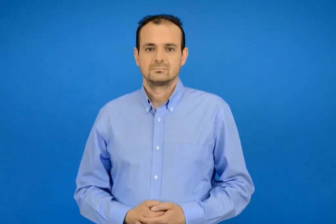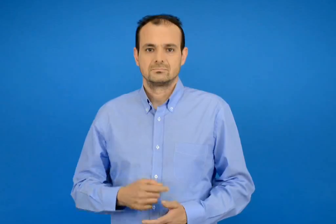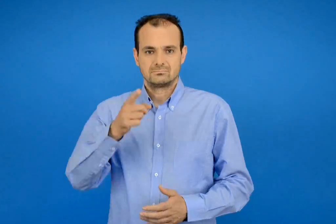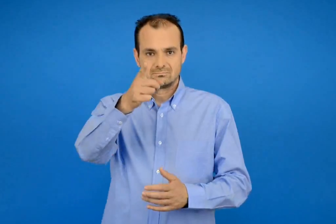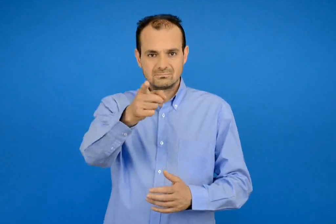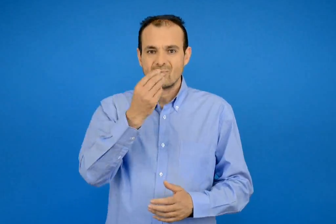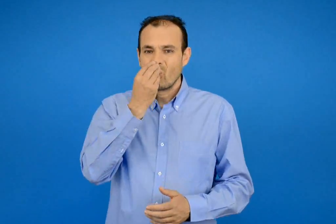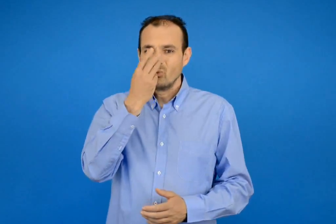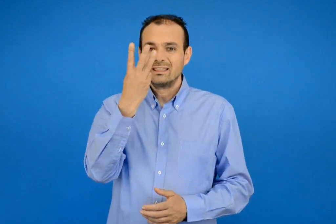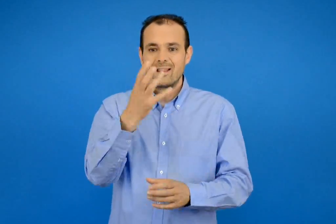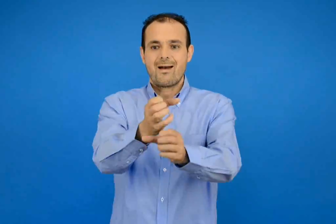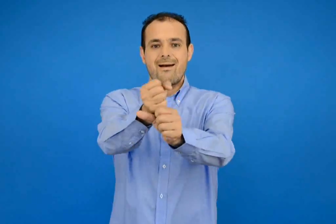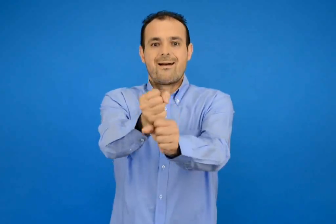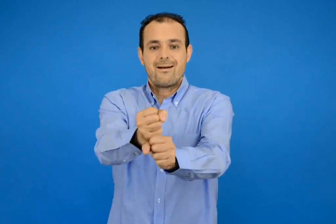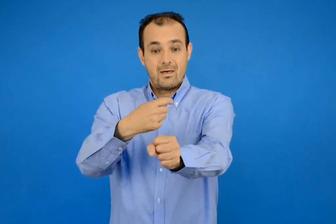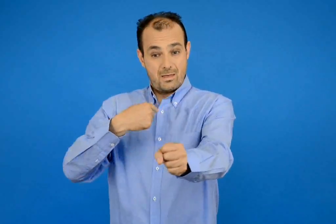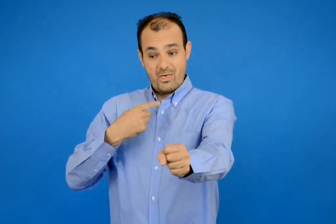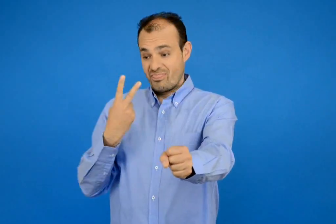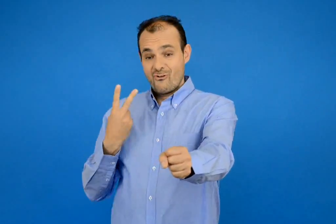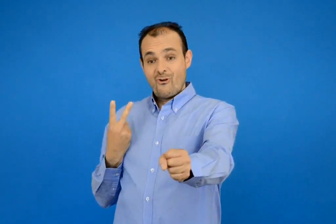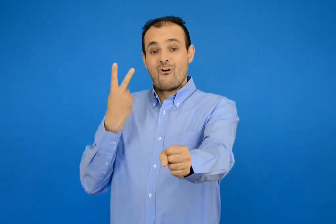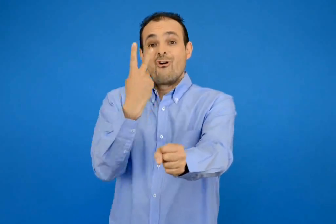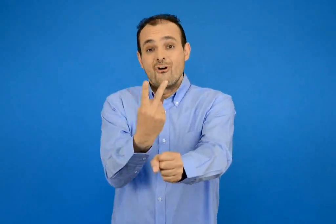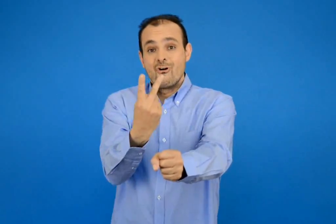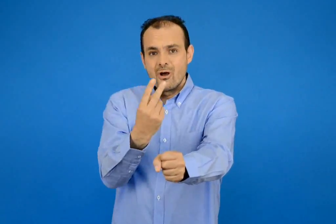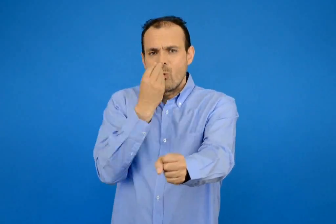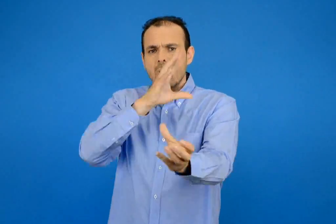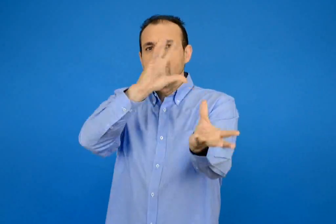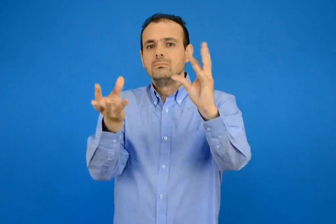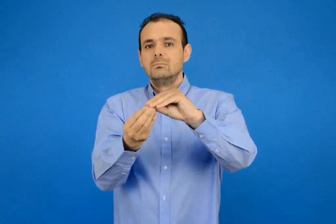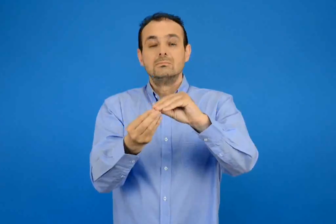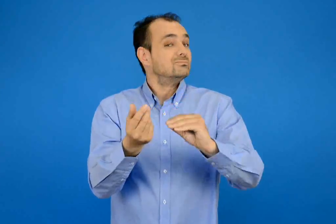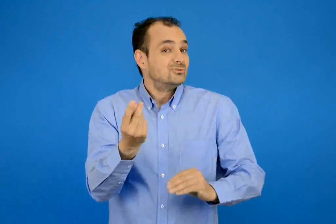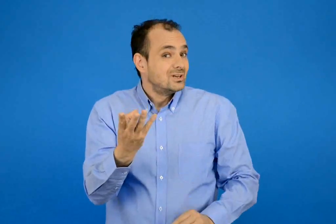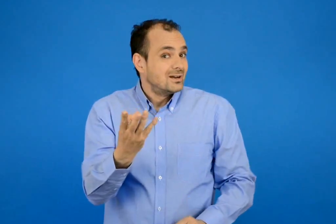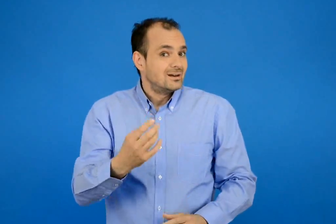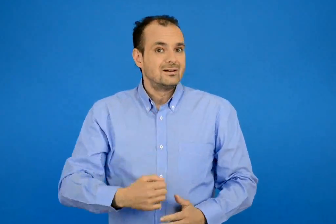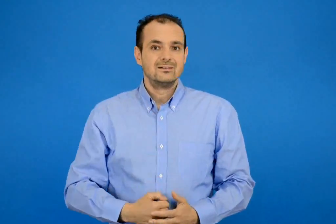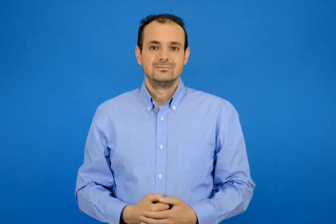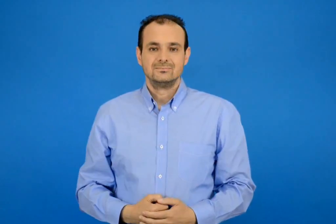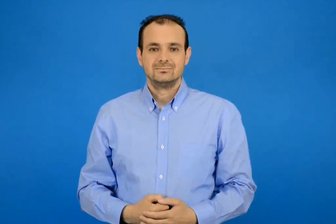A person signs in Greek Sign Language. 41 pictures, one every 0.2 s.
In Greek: κρατάς τρία λουλούδια και σου προσφέρω ακόμη δύο πόσα λουλούδια θα έχεις ;
